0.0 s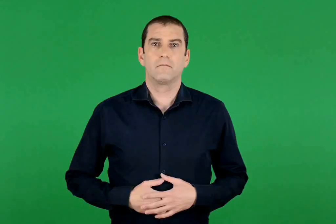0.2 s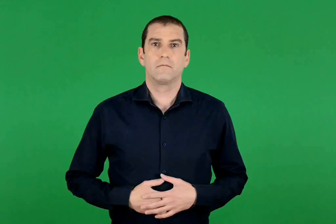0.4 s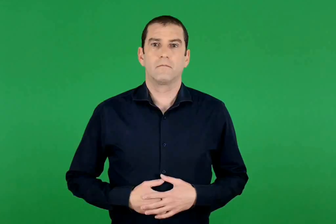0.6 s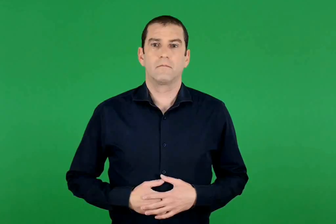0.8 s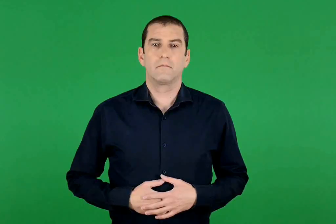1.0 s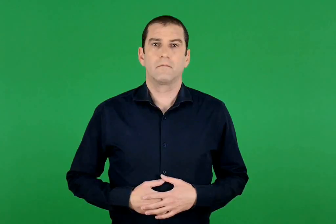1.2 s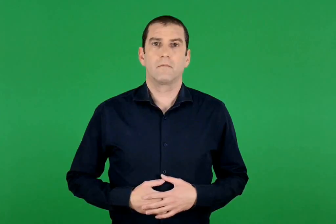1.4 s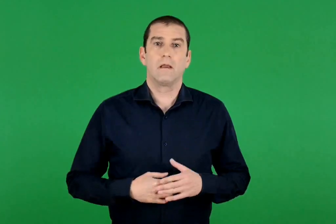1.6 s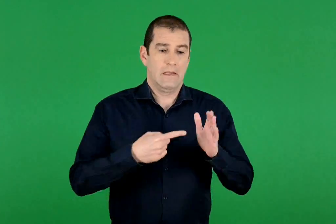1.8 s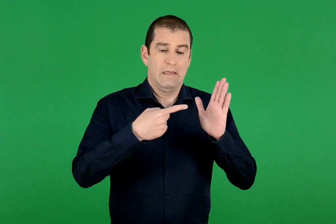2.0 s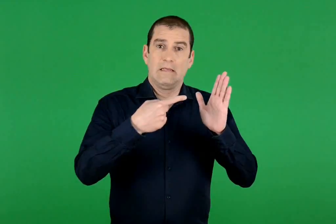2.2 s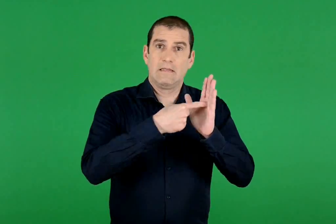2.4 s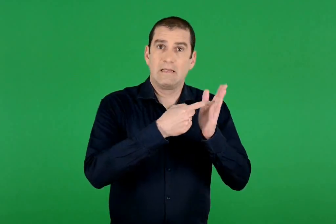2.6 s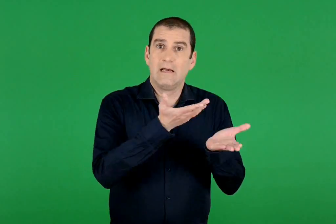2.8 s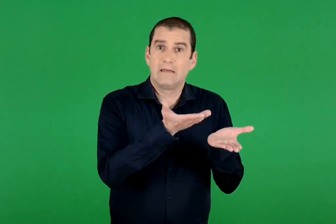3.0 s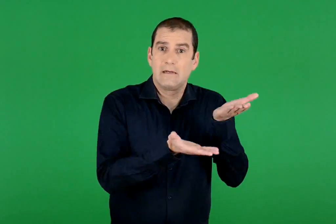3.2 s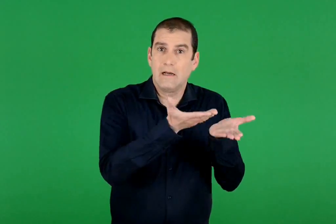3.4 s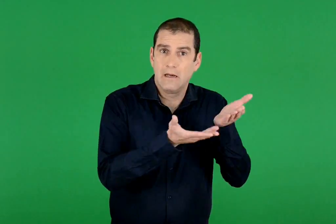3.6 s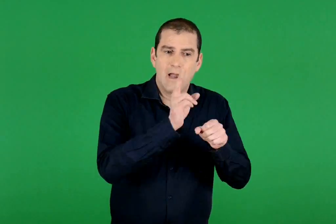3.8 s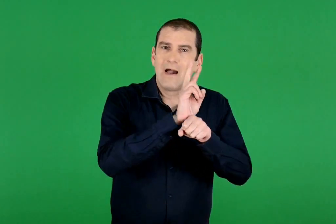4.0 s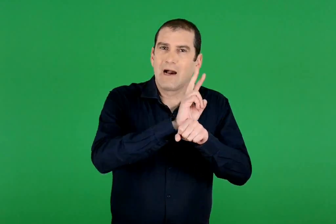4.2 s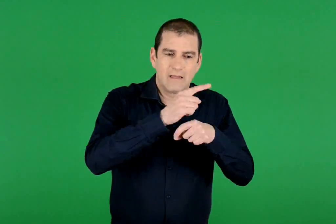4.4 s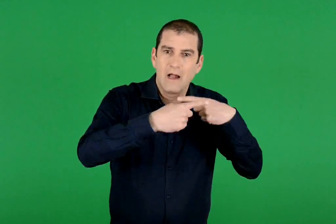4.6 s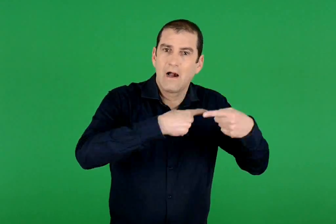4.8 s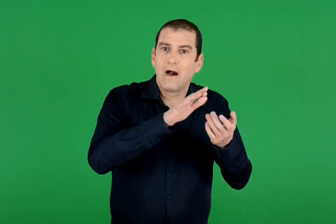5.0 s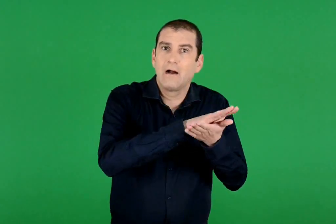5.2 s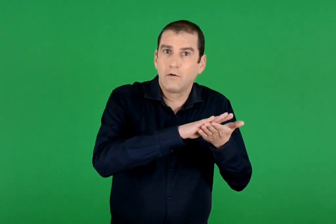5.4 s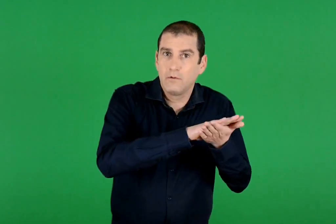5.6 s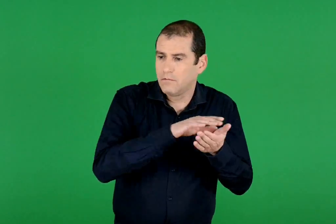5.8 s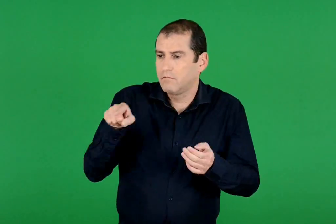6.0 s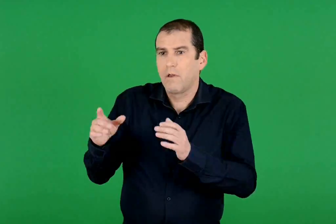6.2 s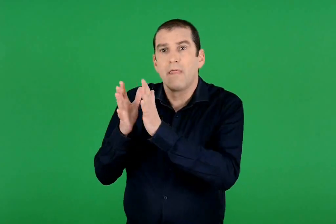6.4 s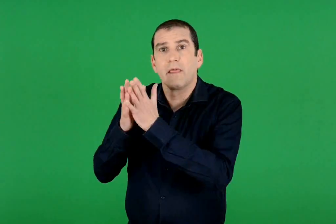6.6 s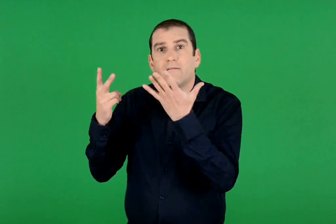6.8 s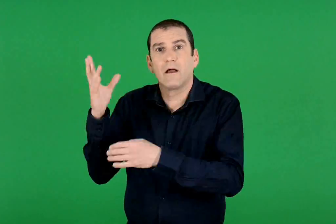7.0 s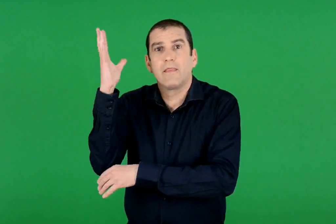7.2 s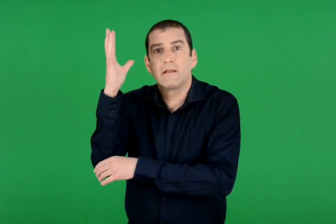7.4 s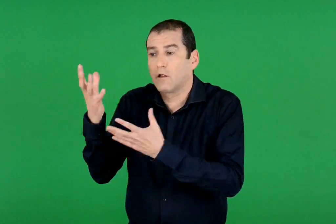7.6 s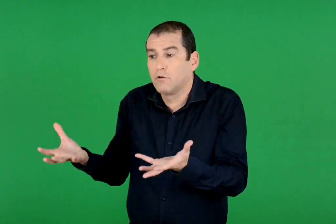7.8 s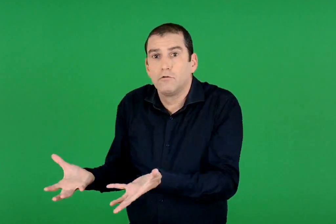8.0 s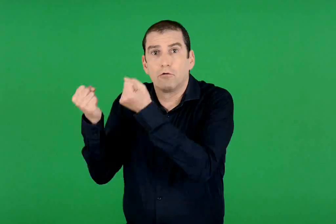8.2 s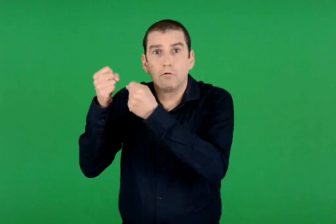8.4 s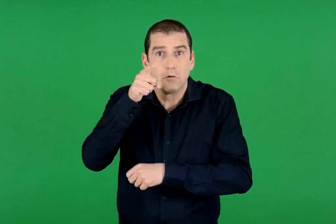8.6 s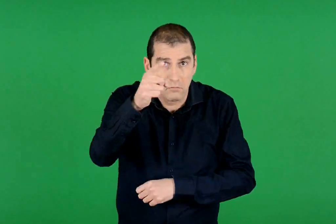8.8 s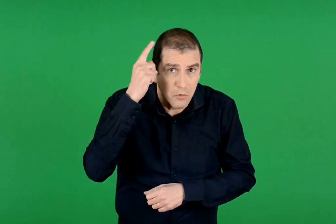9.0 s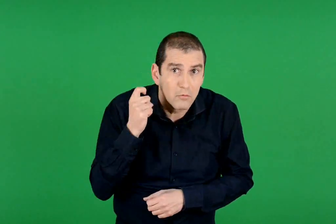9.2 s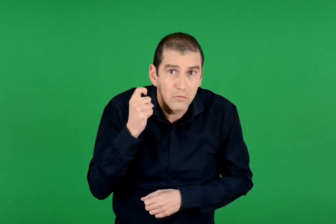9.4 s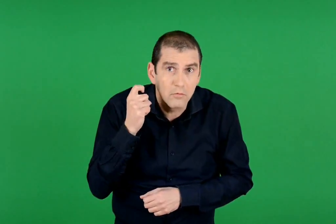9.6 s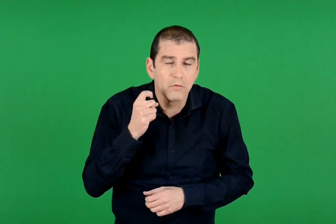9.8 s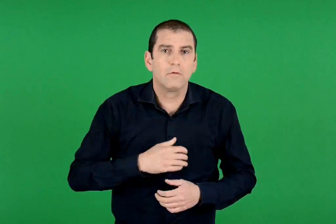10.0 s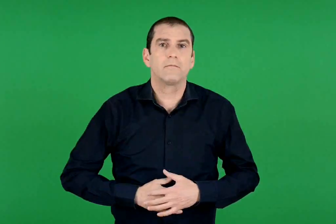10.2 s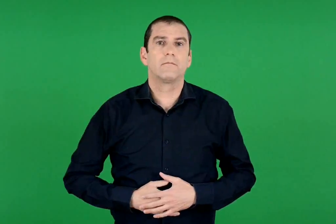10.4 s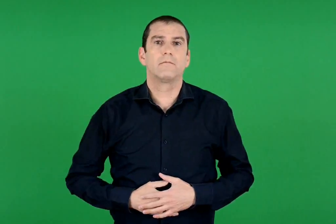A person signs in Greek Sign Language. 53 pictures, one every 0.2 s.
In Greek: γνωρίζεις ότι 1.000 κιλά ανακυκλωμένου χαρτιού σώζουν 17 δέντρα ;
